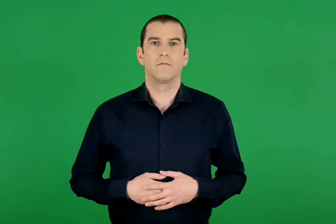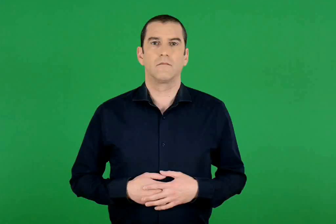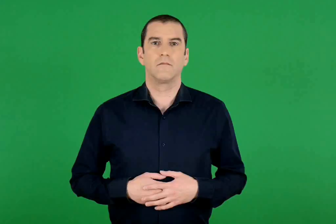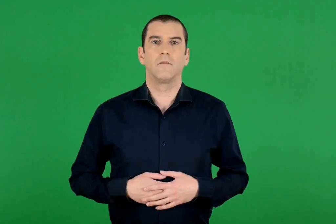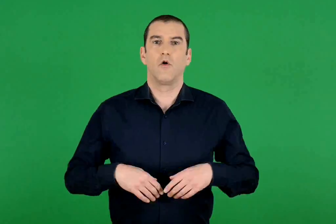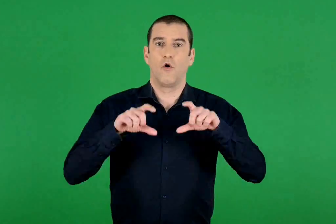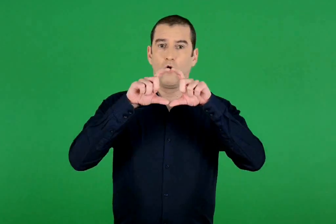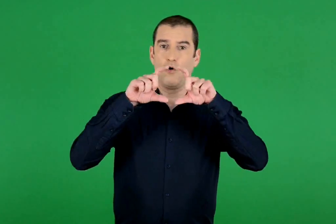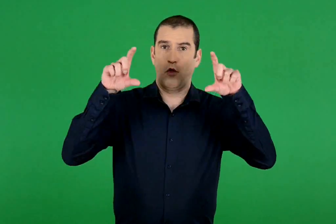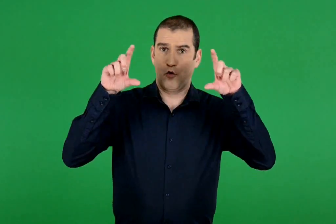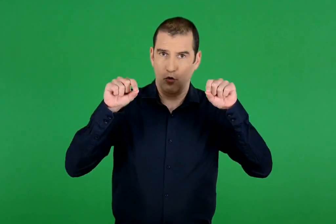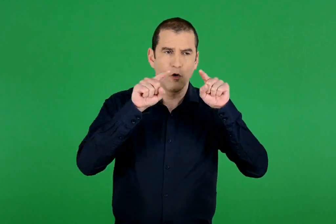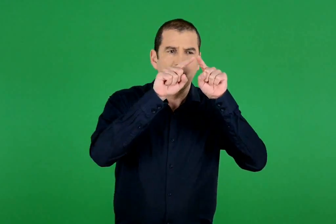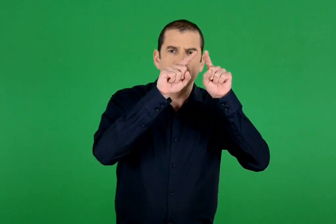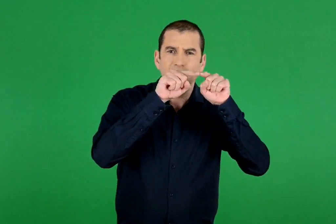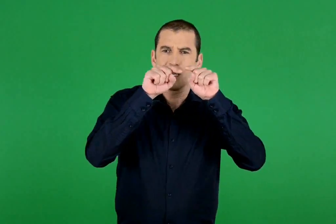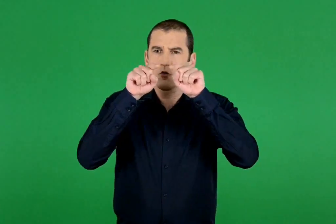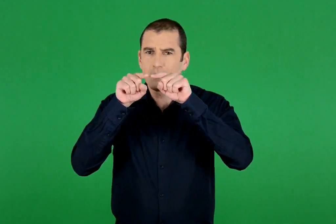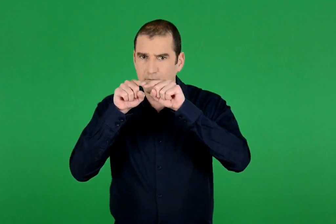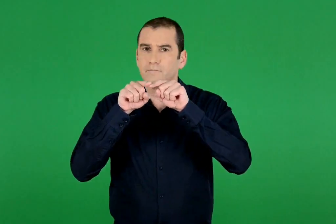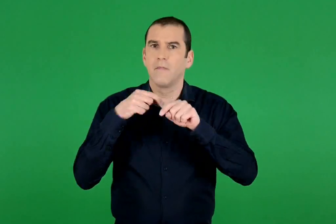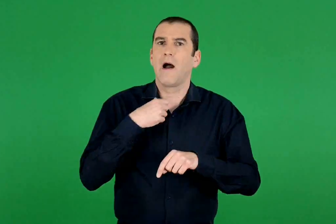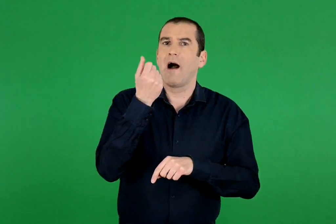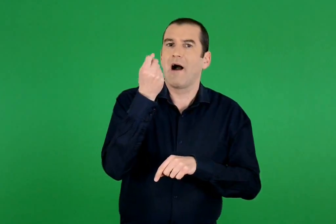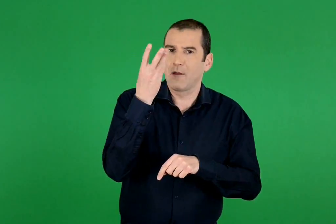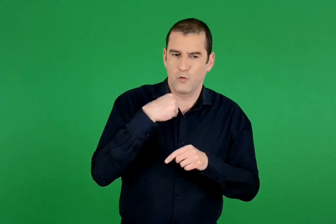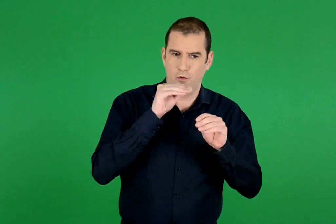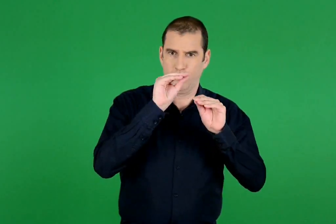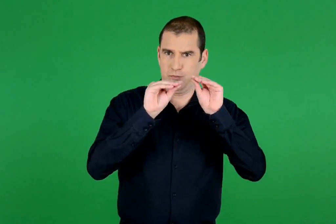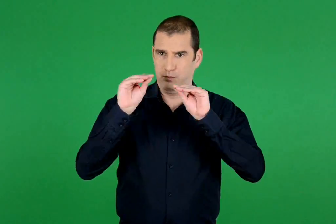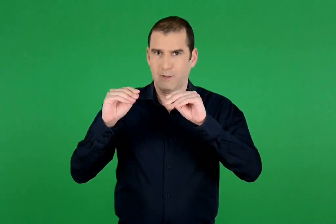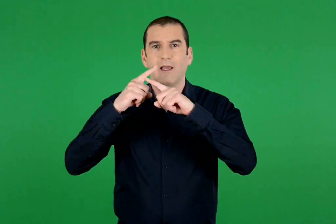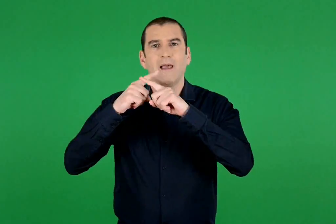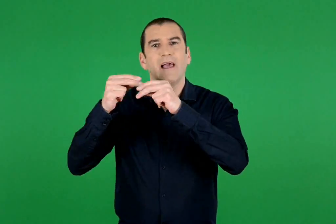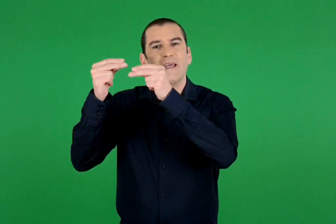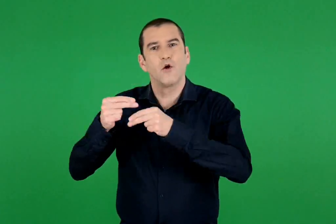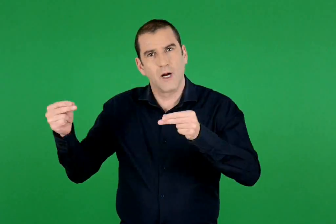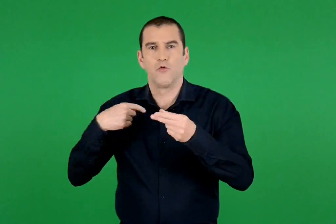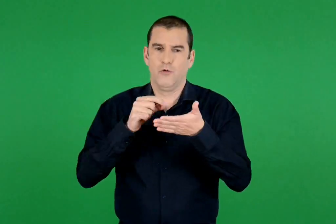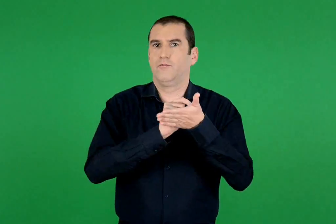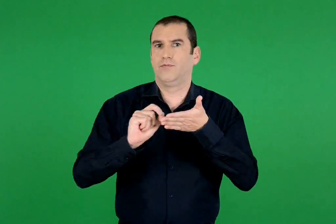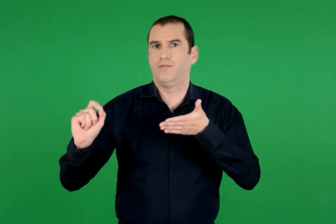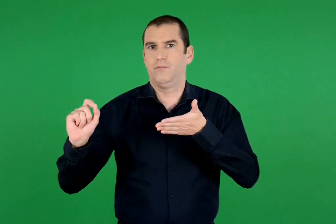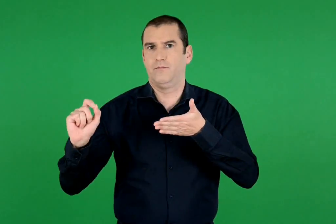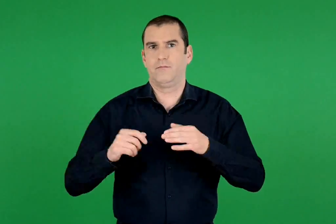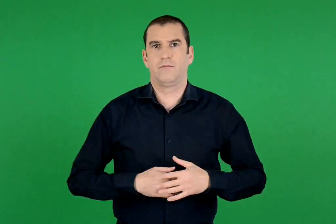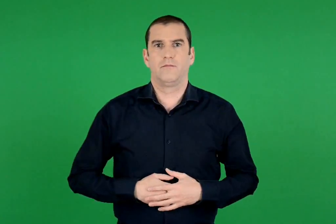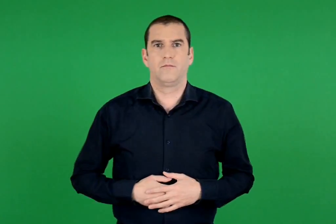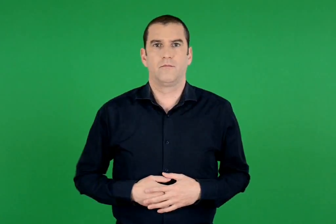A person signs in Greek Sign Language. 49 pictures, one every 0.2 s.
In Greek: συμπληρώνω τώρα το γινόμενο που δίνει τον αριθμό από τα τετραγωνάκια στο ορθογώνιο
